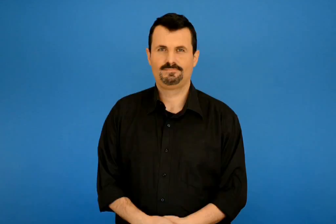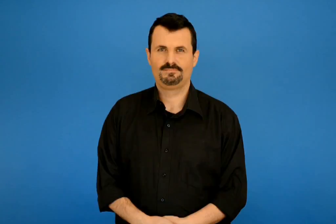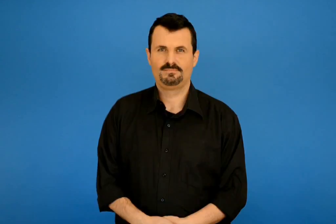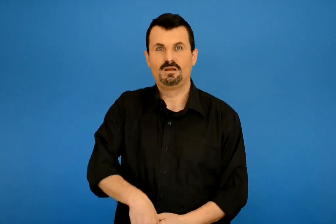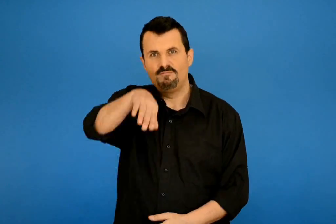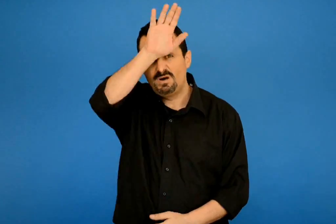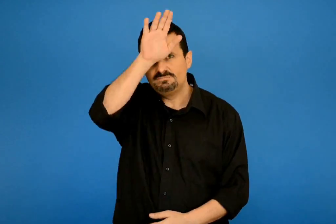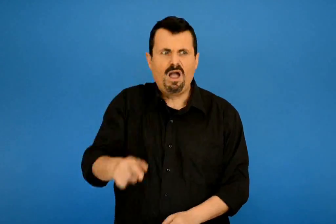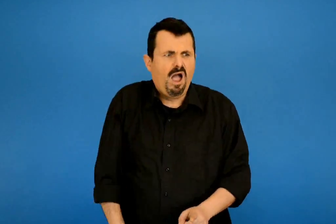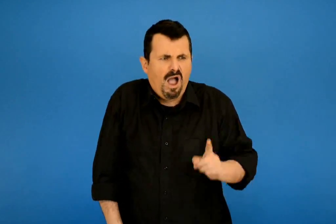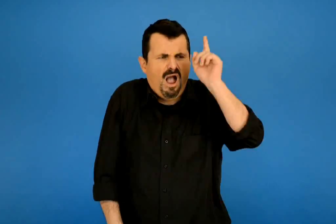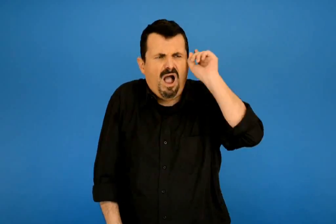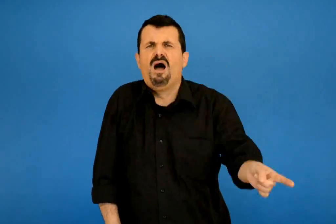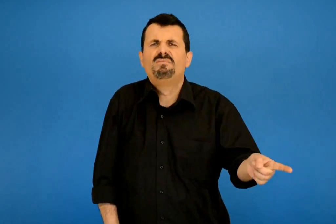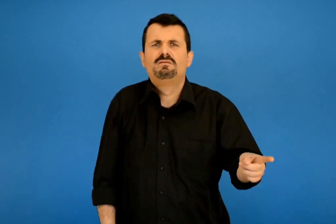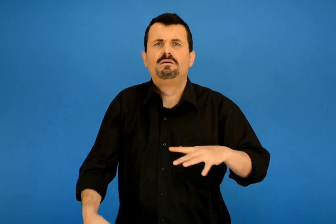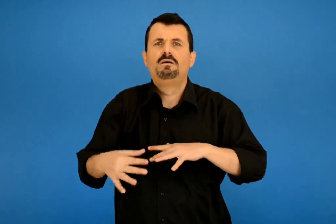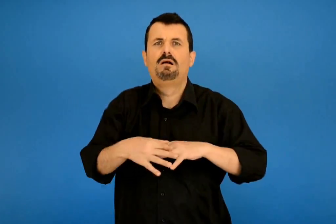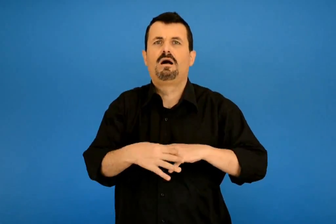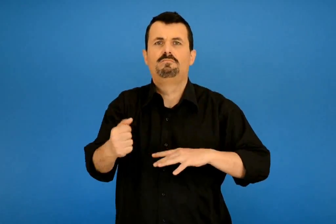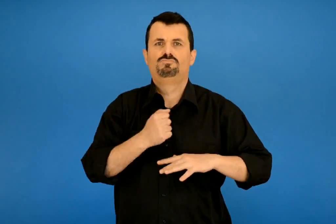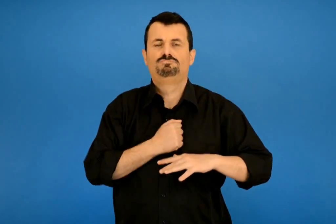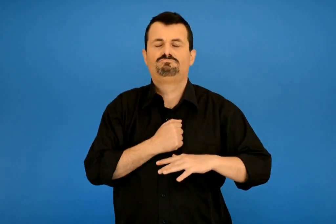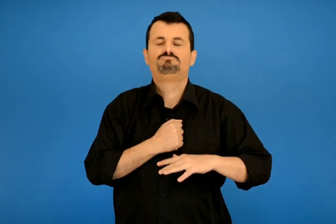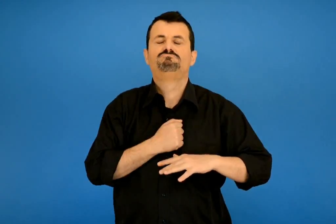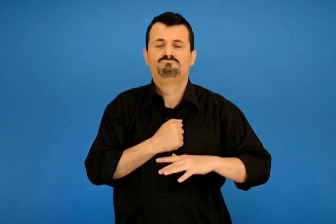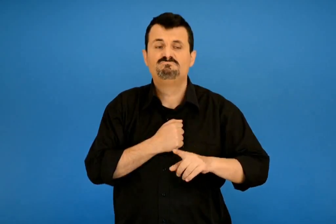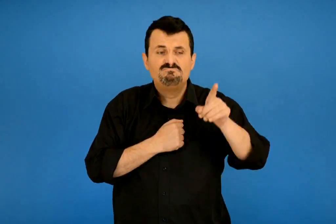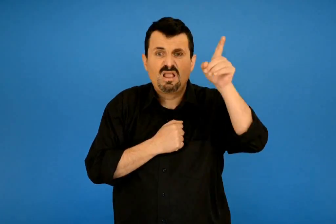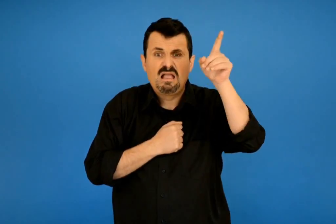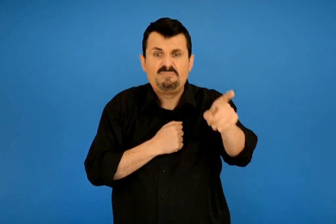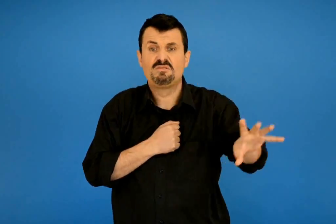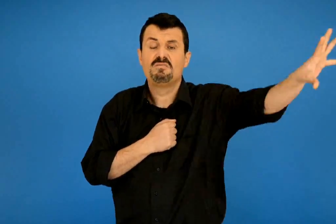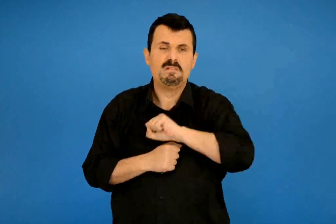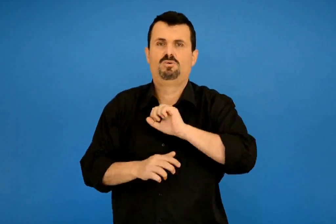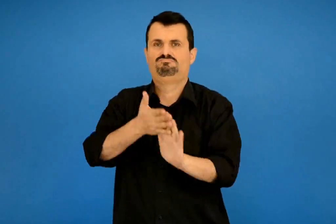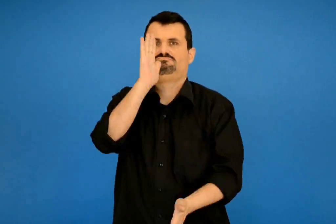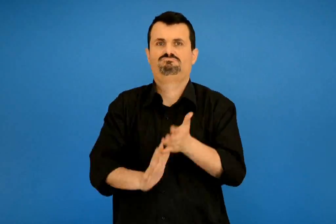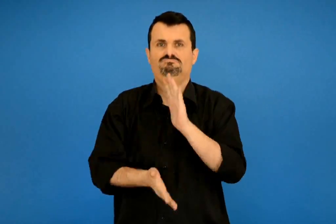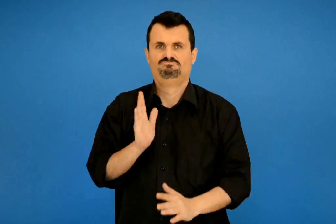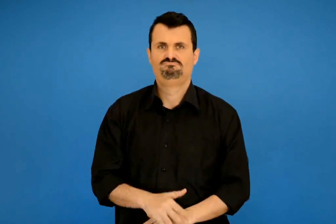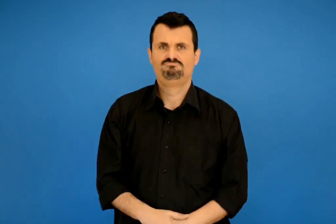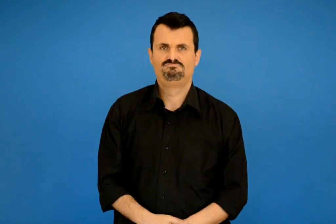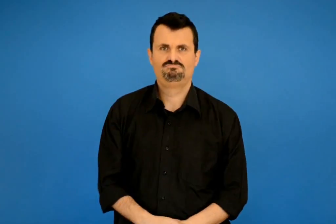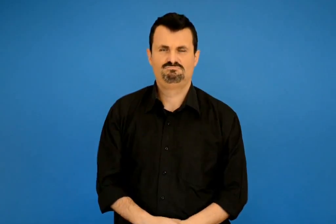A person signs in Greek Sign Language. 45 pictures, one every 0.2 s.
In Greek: αυτή είναι η γυναικά που θα πάρω λέει το βασιλόπουλο
